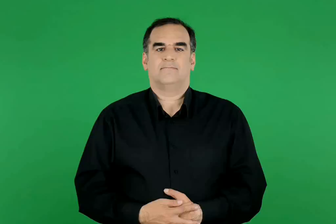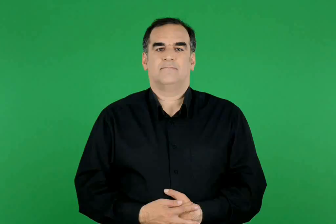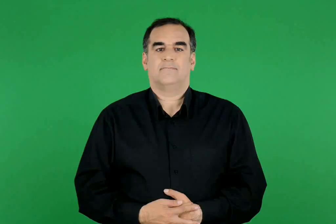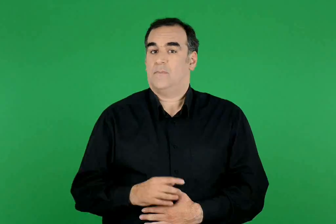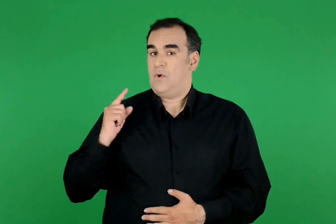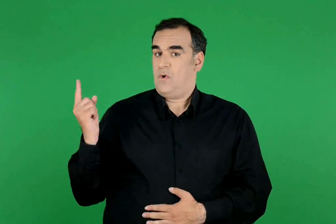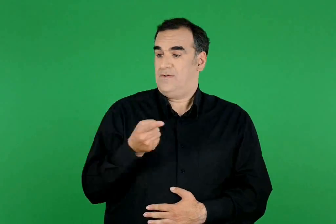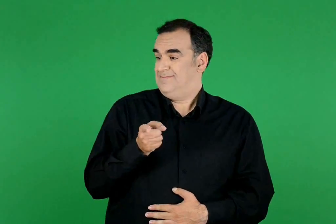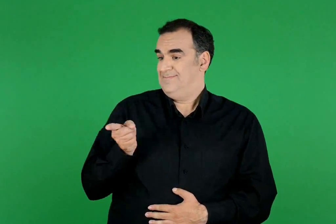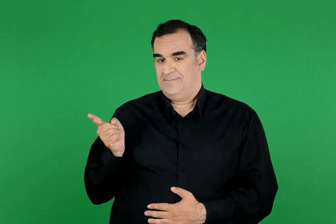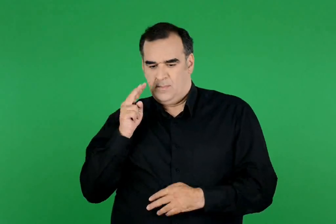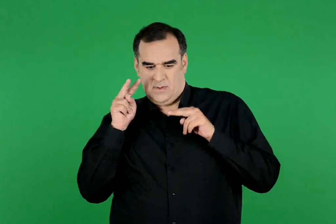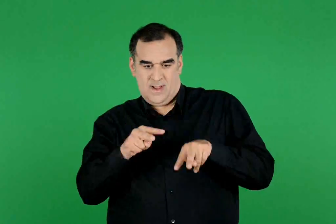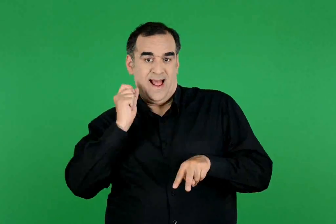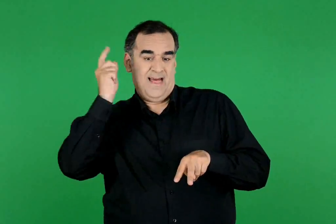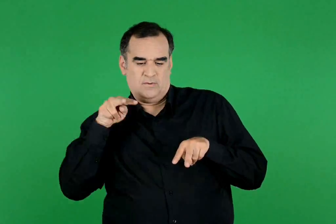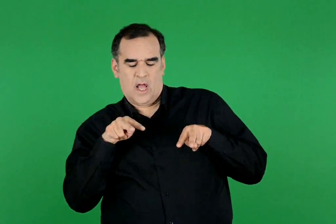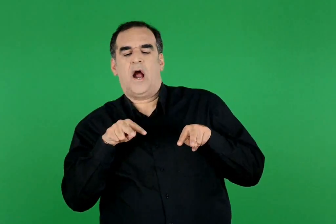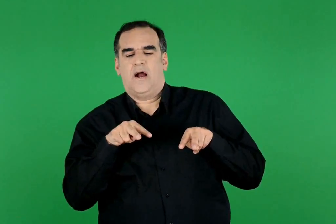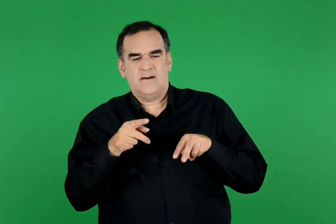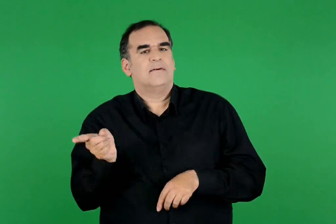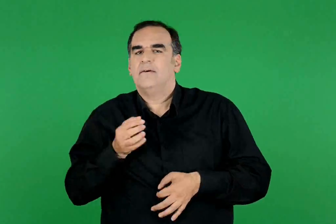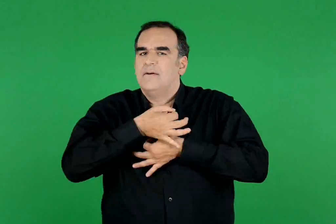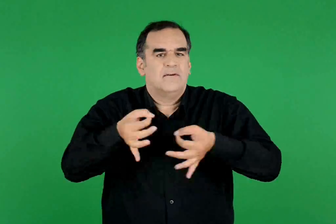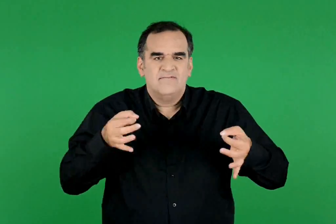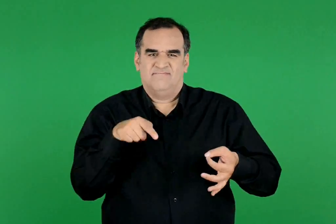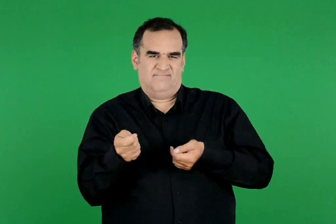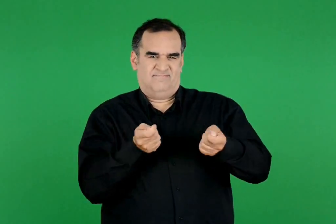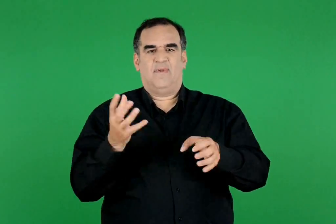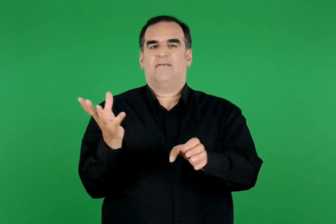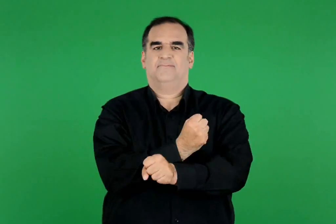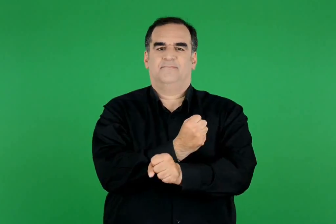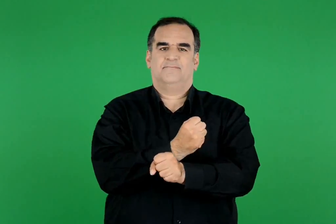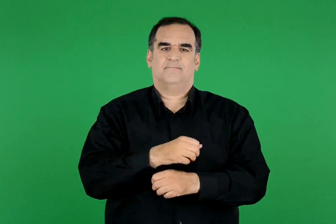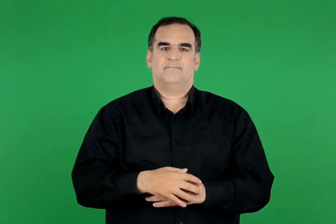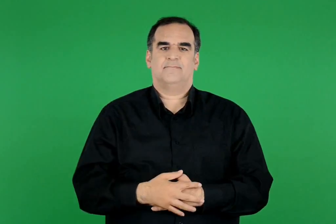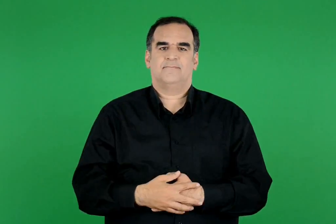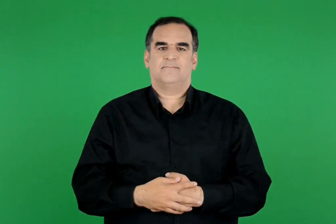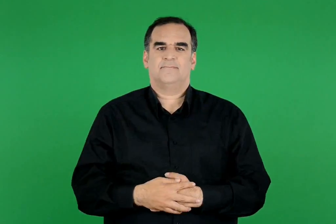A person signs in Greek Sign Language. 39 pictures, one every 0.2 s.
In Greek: όσοι παρακολούθησαν την εκδήλωση είπαν πως ήταν πετυχημένη
